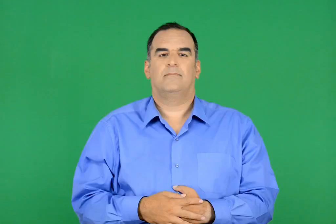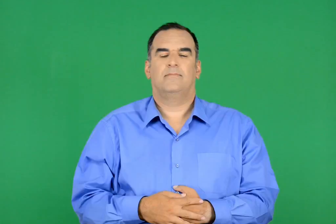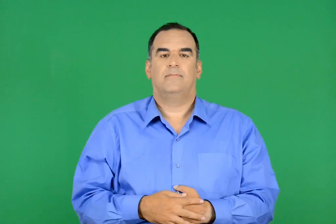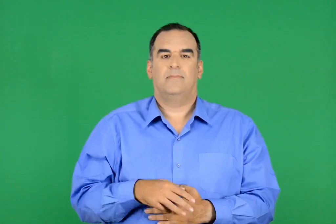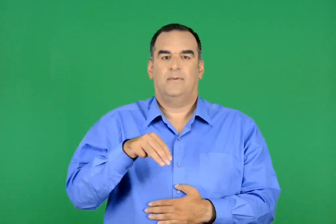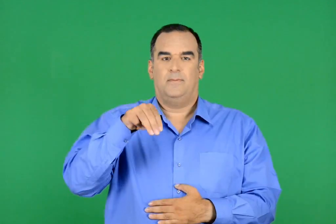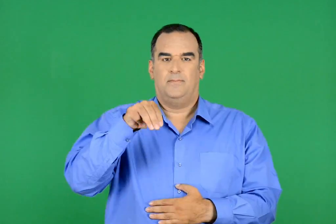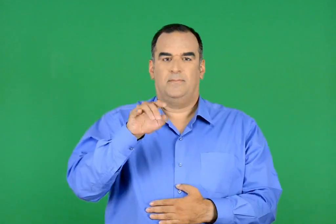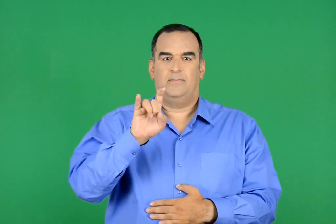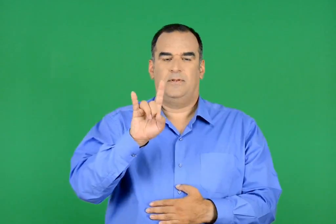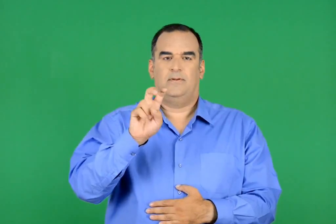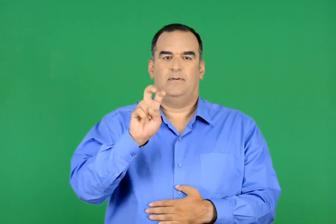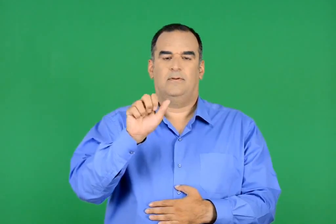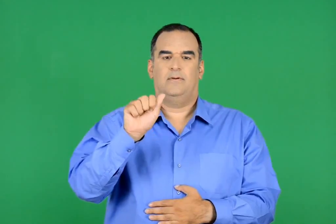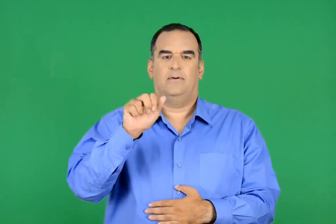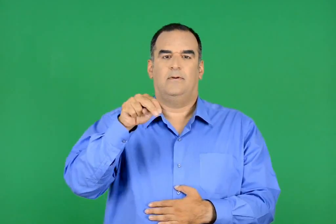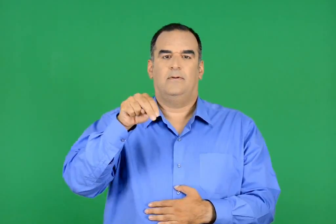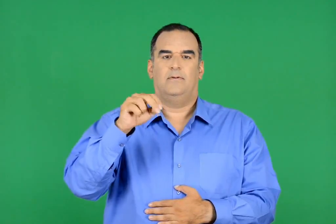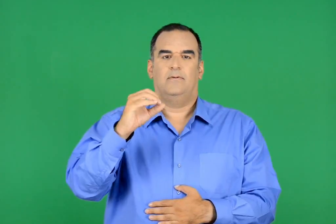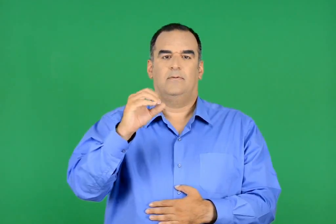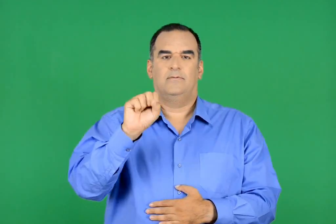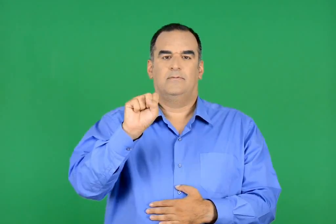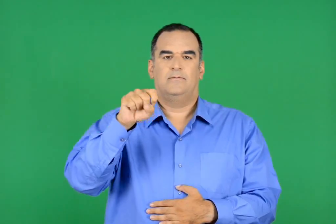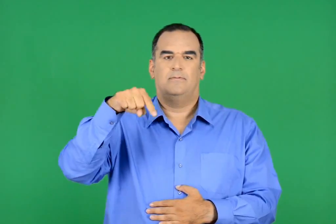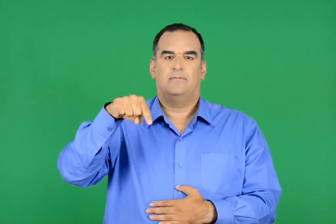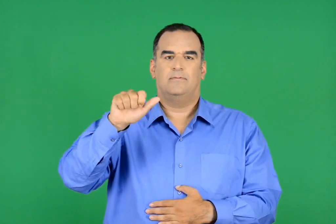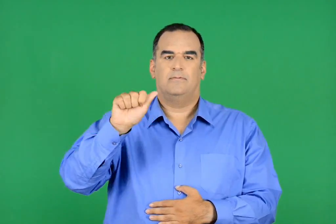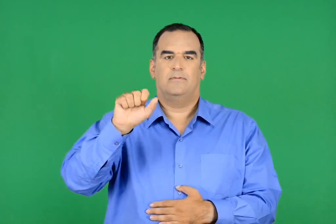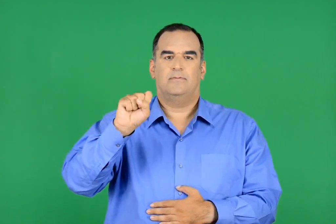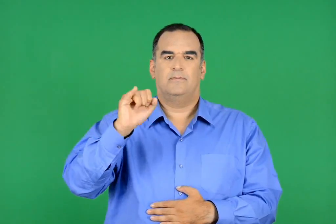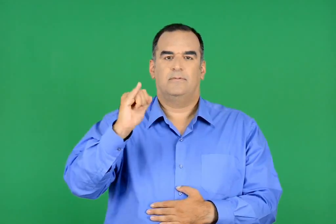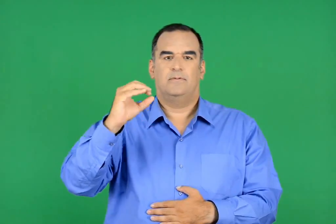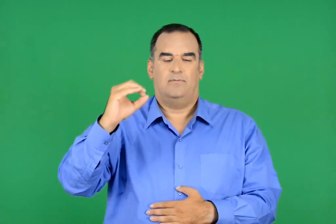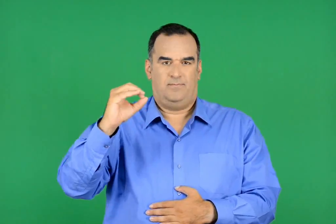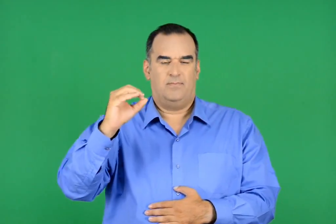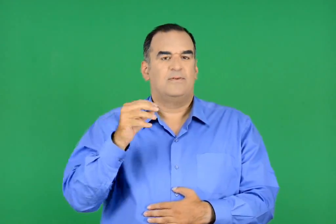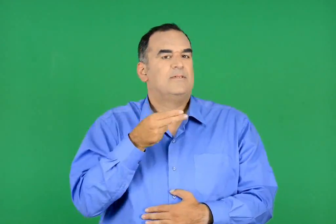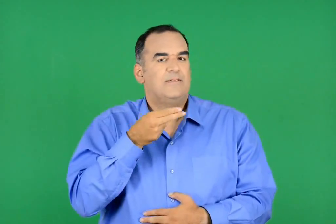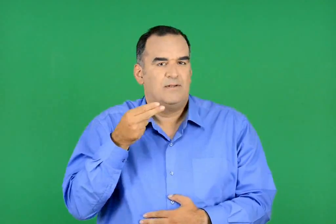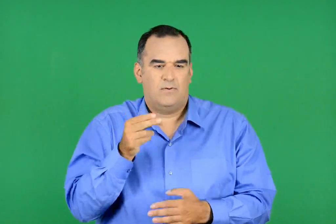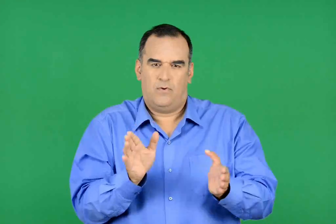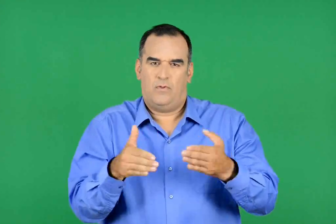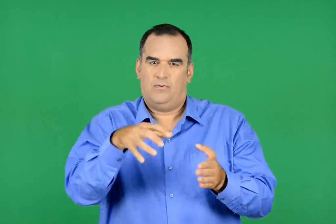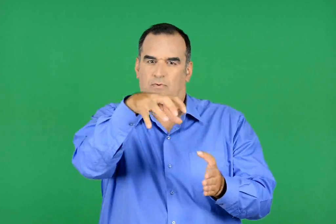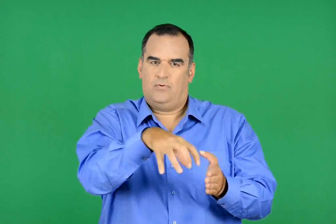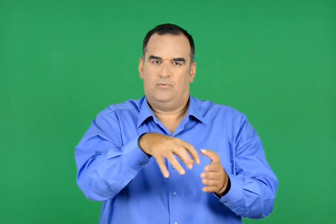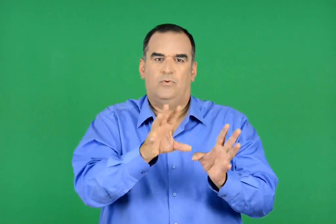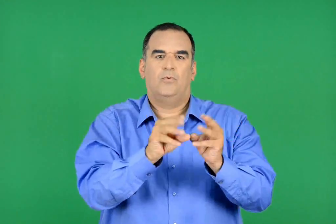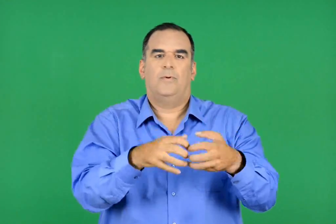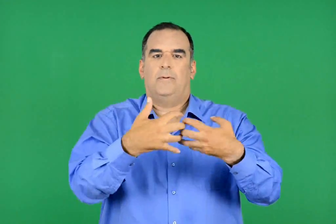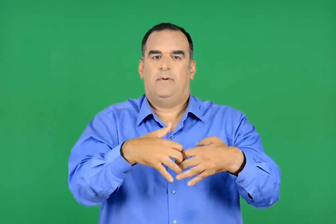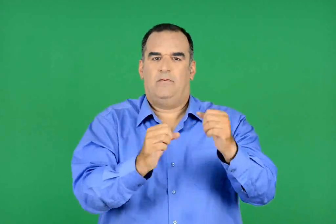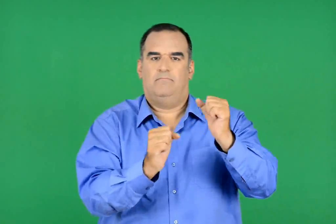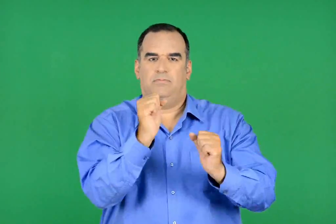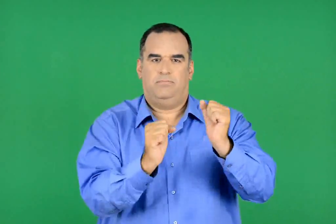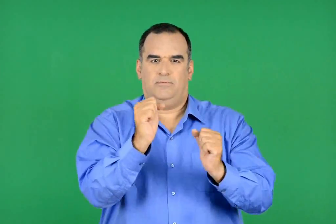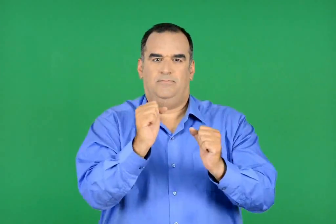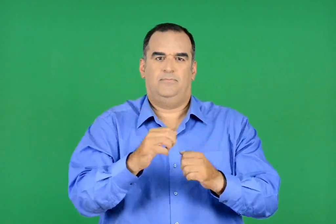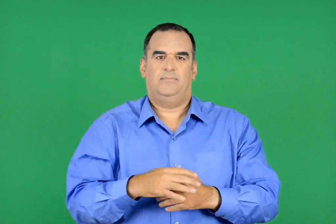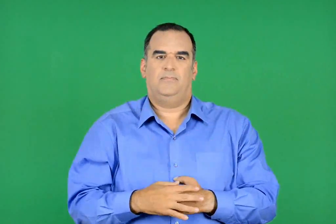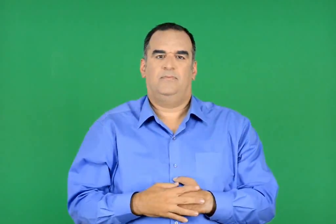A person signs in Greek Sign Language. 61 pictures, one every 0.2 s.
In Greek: µηχανοστάσιο ο χώρος των µηχανών
